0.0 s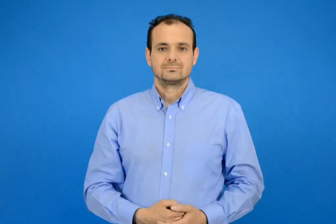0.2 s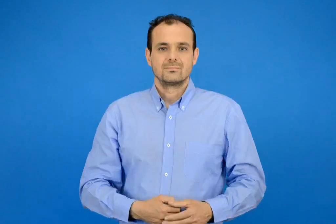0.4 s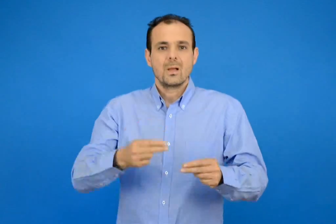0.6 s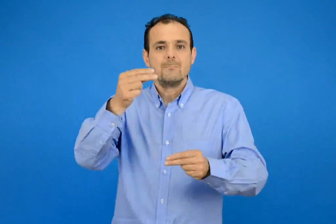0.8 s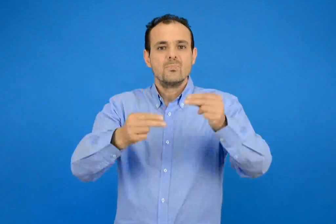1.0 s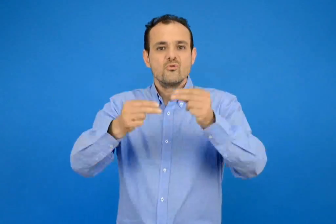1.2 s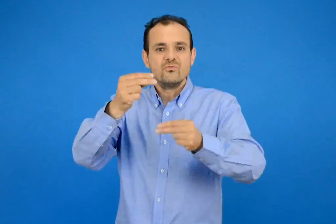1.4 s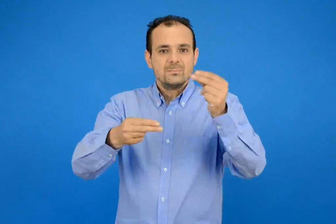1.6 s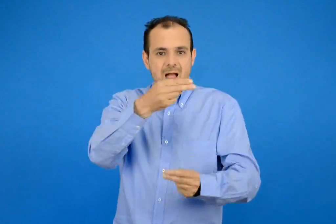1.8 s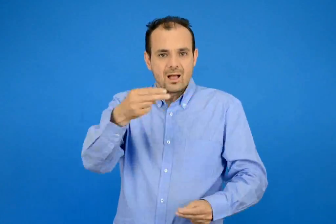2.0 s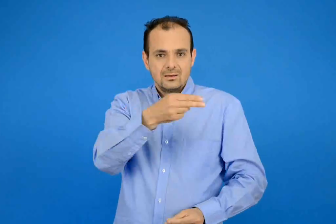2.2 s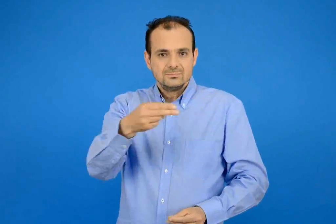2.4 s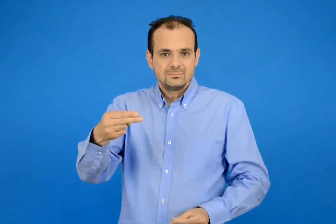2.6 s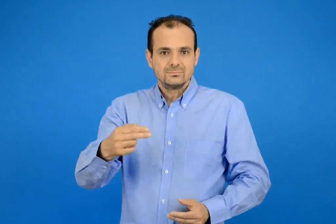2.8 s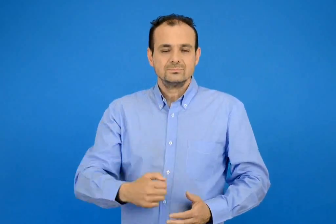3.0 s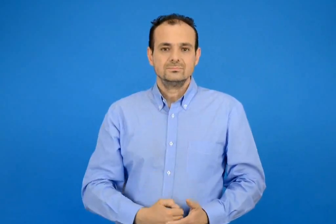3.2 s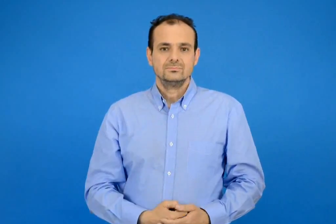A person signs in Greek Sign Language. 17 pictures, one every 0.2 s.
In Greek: πρόβλημα
